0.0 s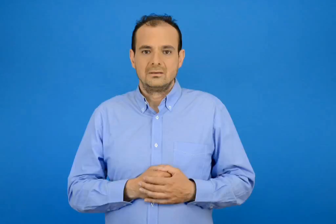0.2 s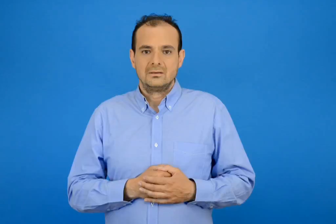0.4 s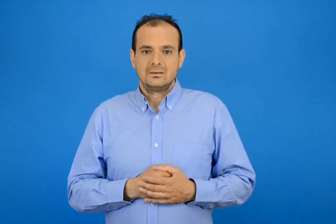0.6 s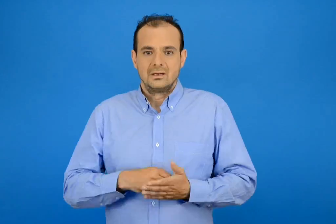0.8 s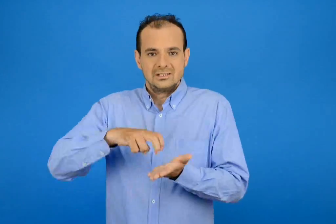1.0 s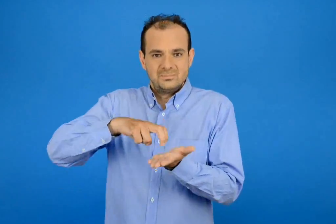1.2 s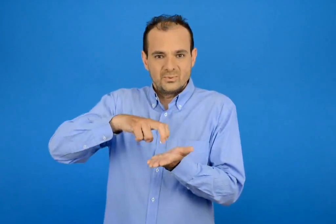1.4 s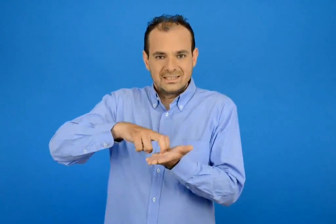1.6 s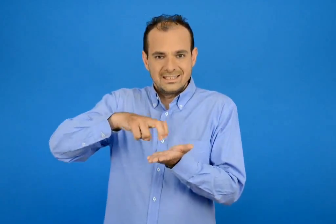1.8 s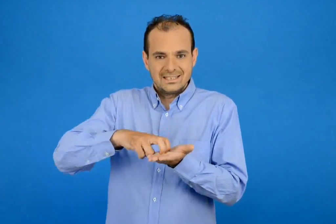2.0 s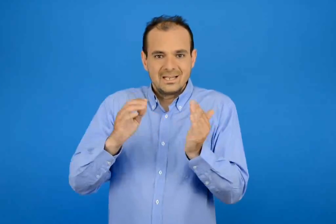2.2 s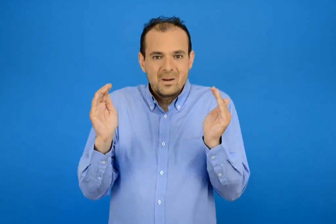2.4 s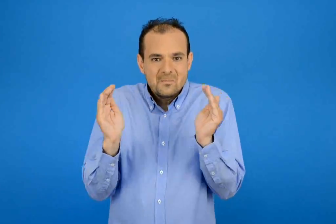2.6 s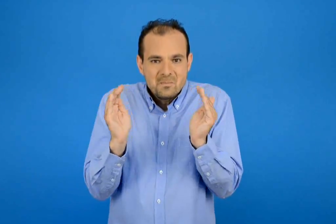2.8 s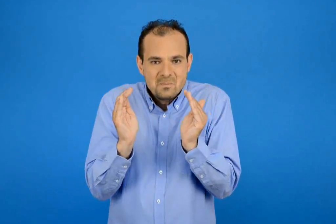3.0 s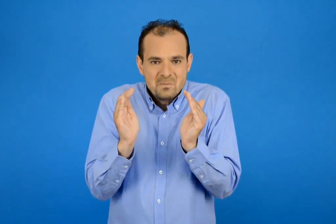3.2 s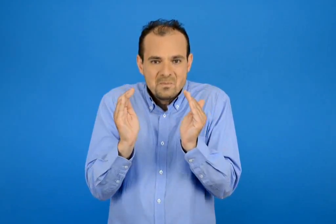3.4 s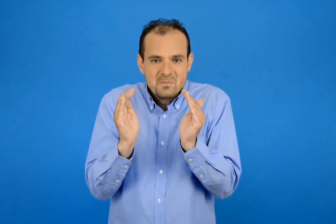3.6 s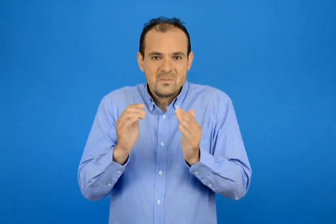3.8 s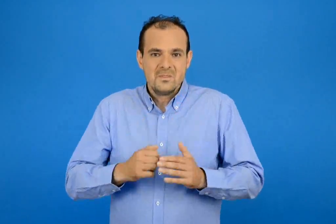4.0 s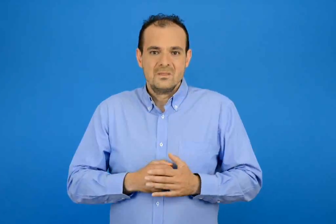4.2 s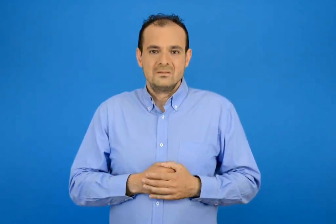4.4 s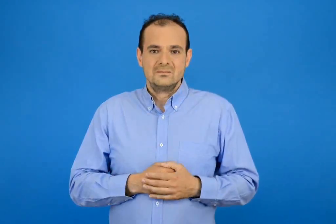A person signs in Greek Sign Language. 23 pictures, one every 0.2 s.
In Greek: το σπουργίτι είναι μικρό
